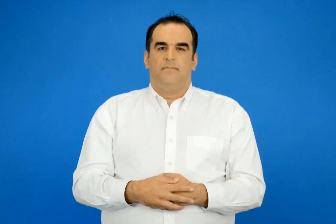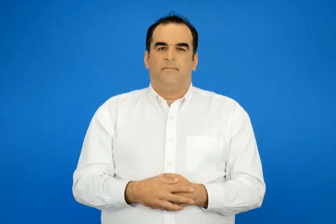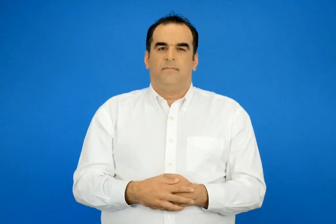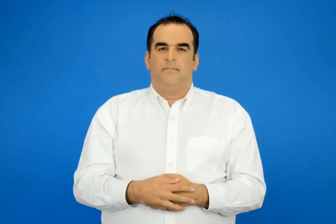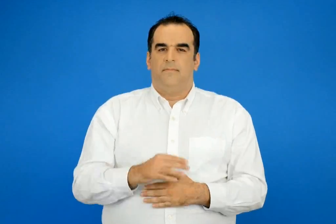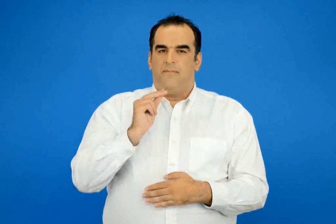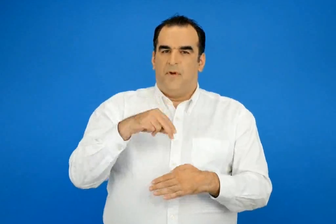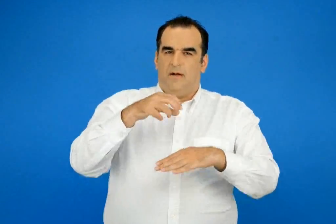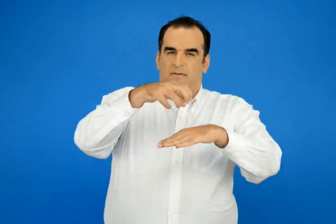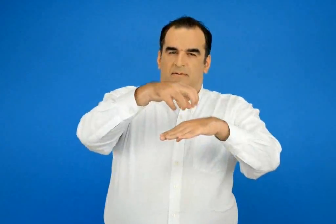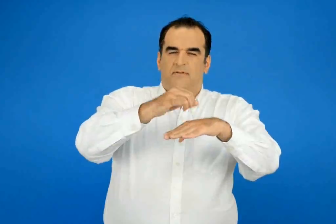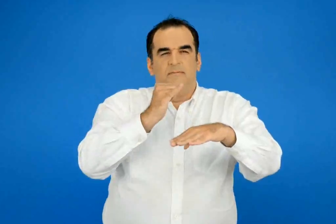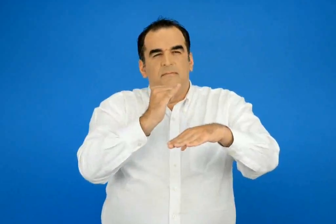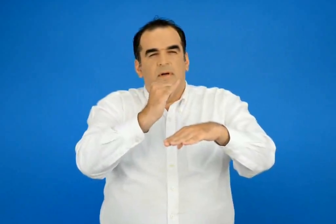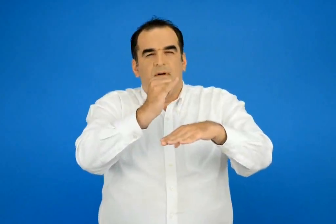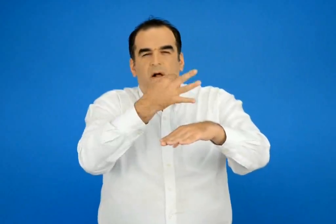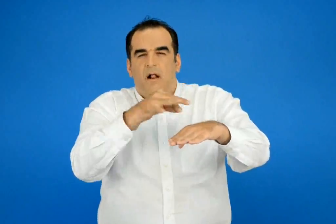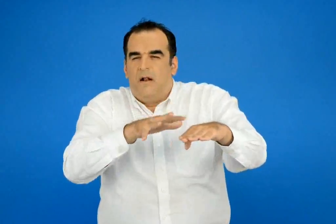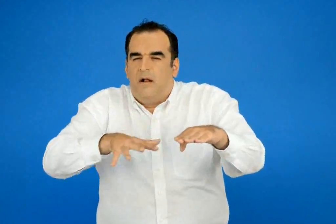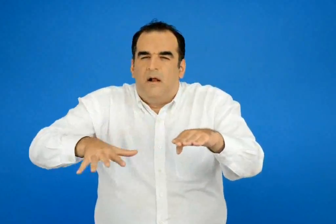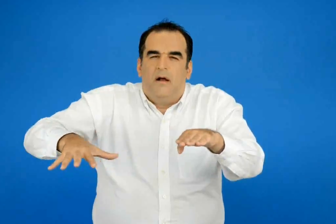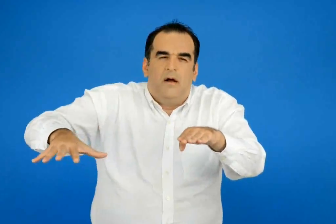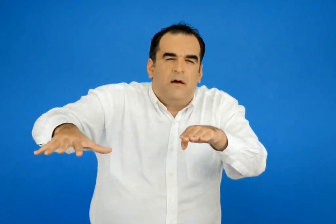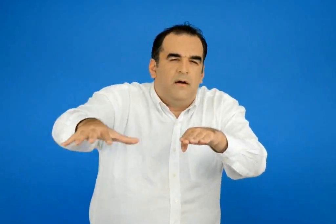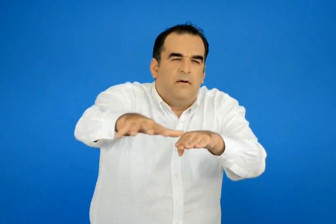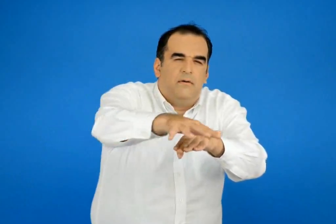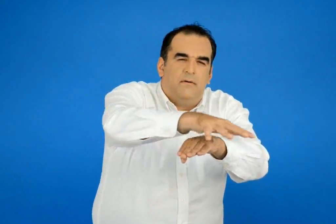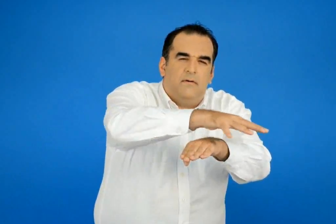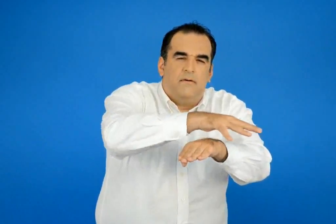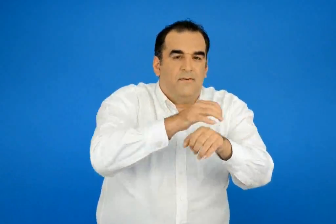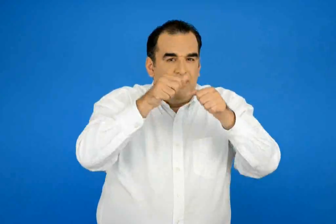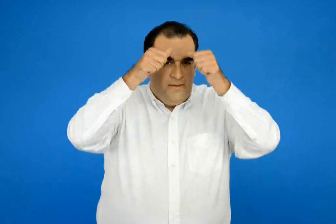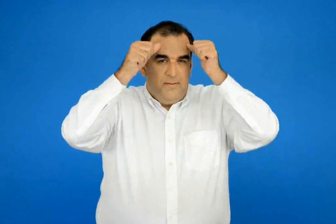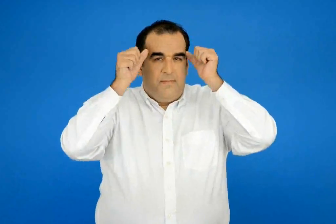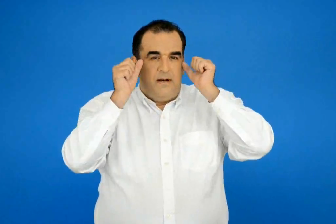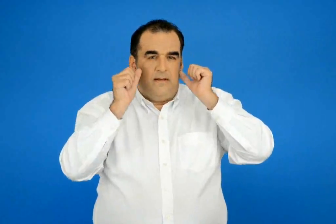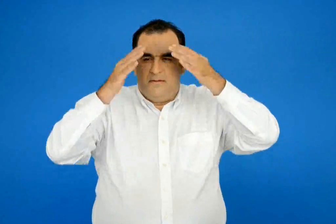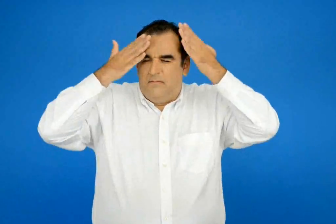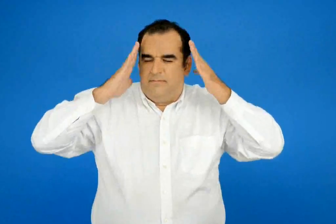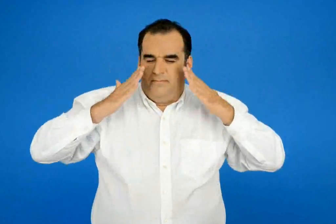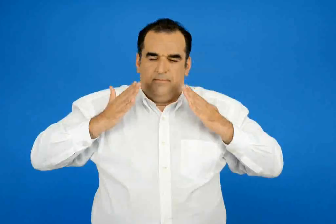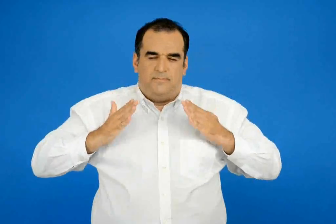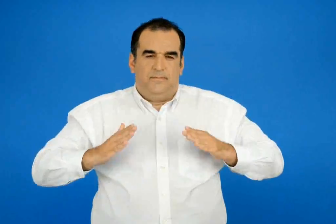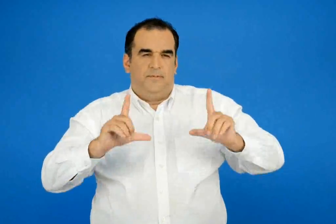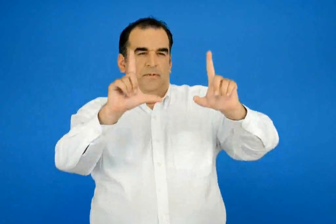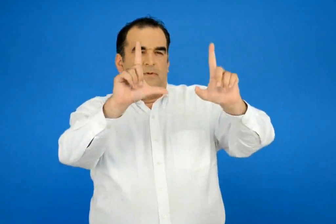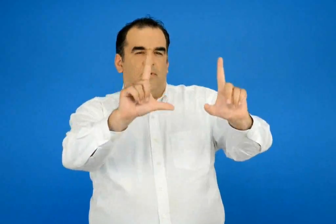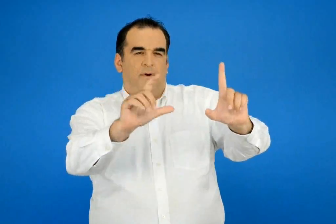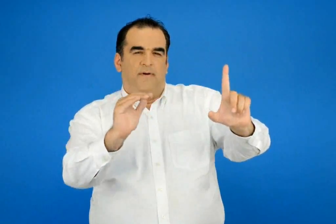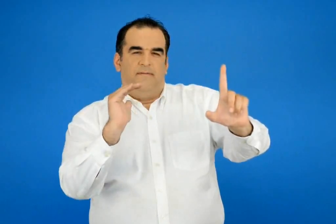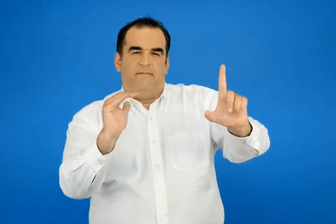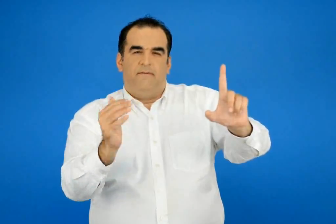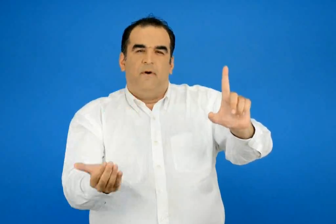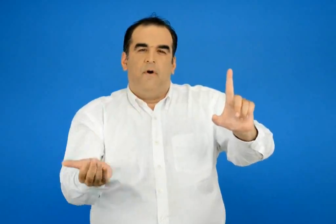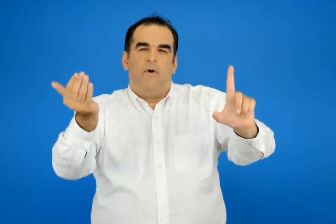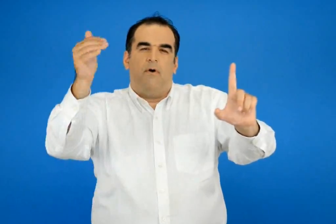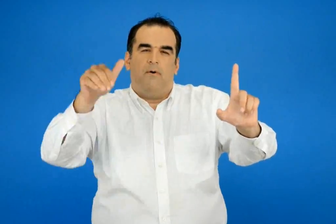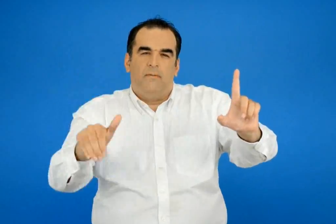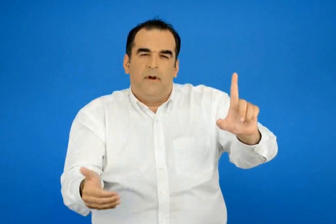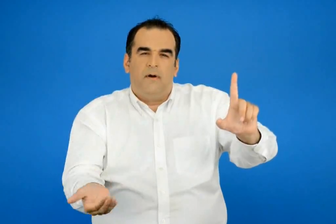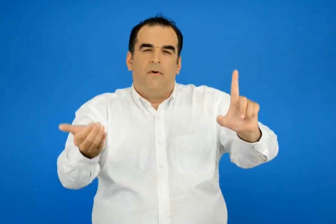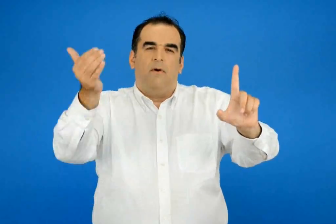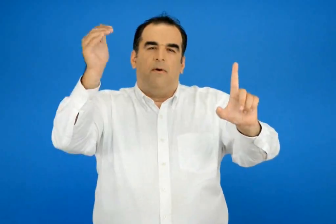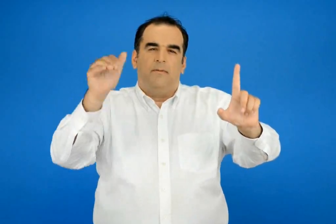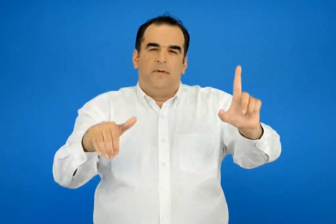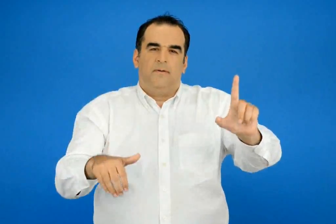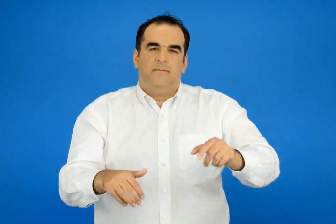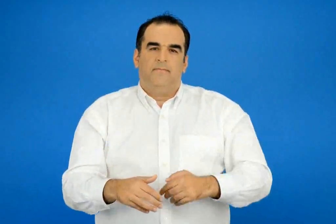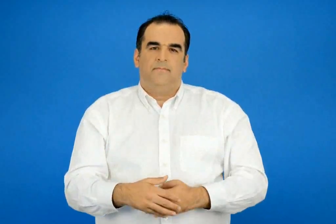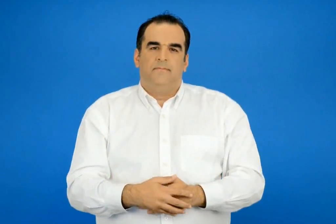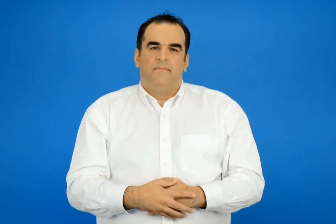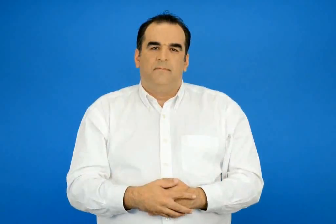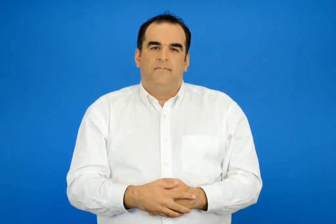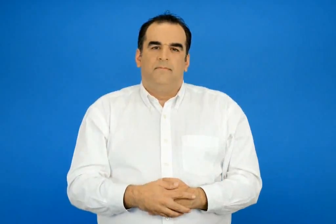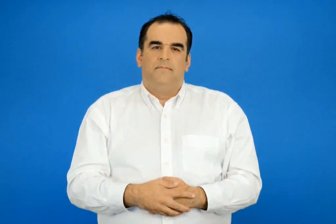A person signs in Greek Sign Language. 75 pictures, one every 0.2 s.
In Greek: κι η πανάγια με το τσεμπέρι στο ερημοκλήσι της ξαγρυπνά
